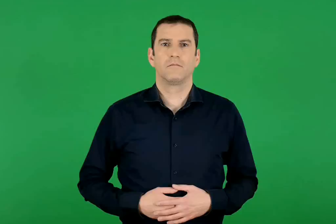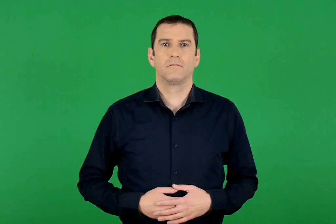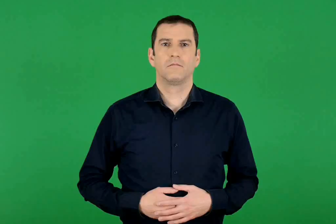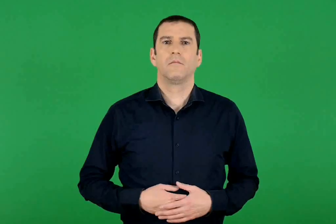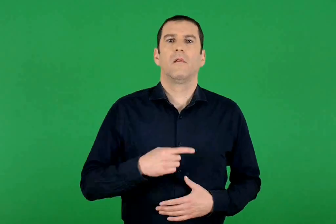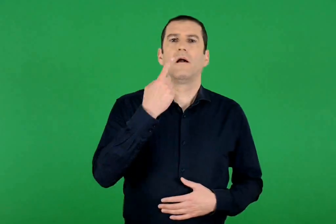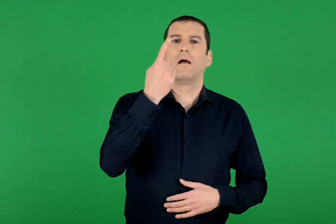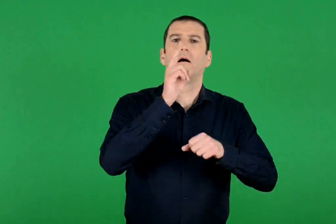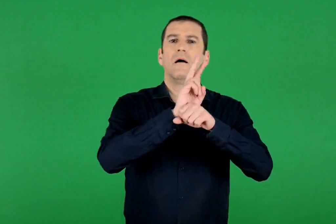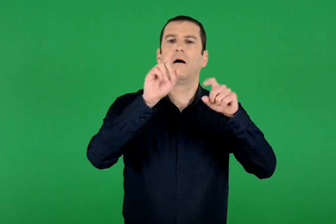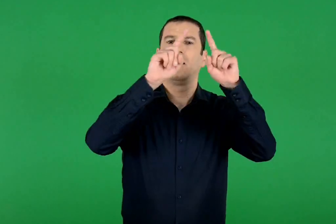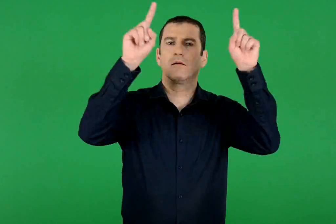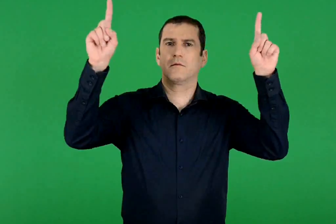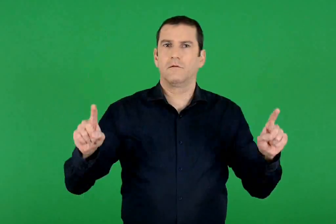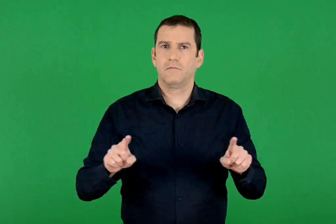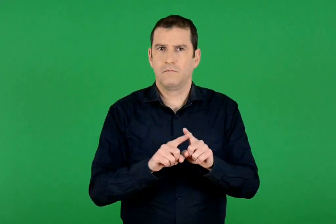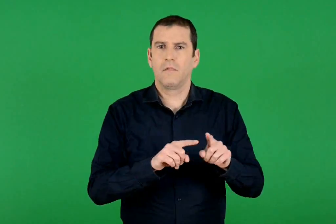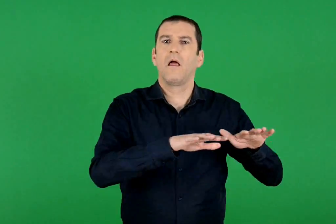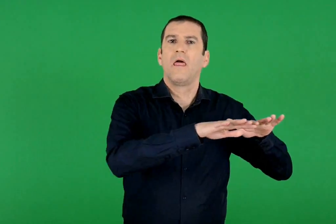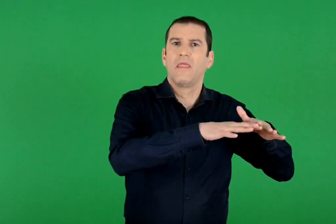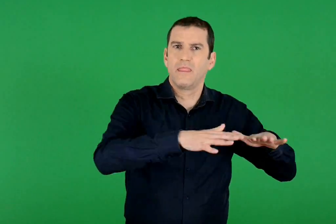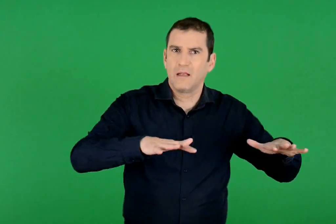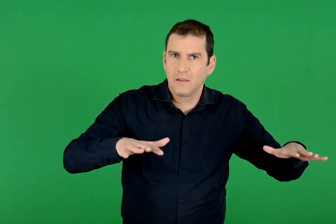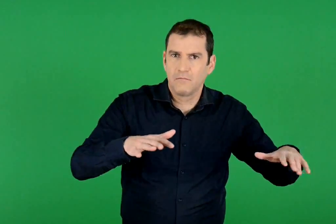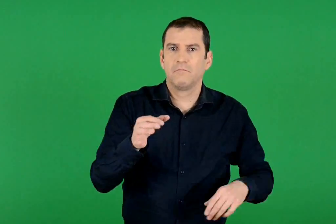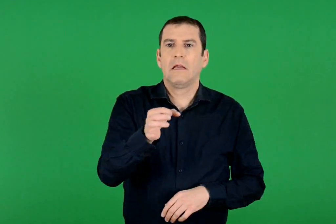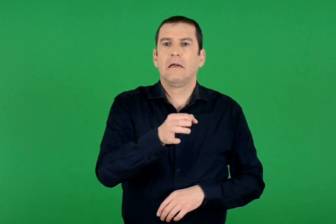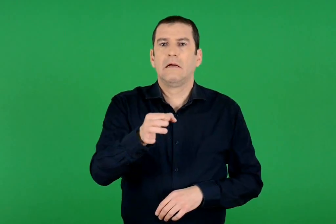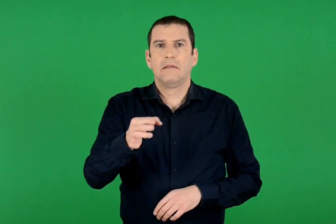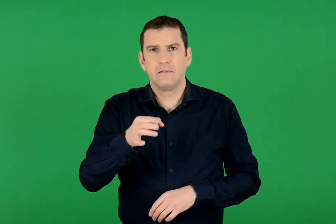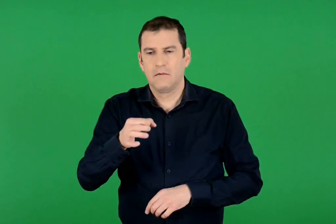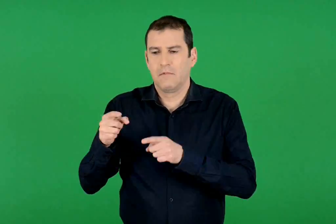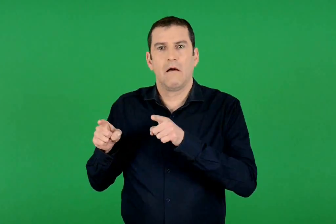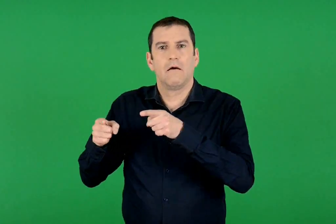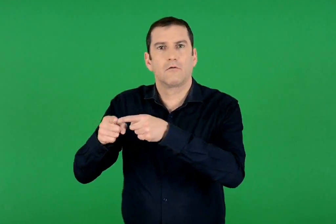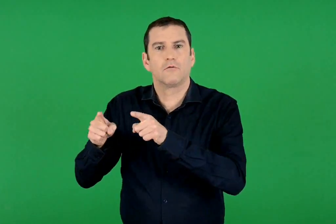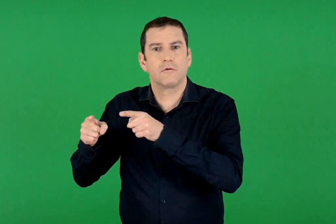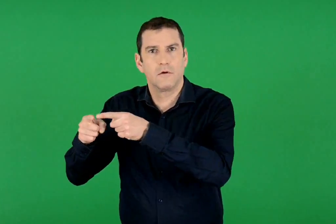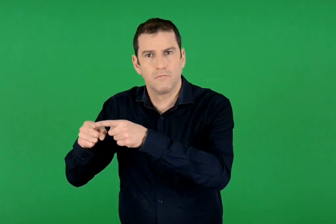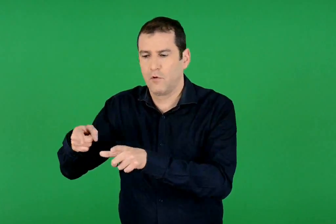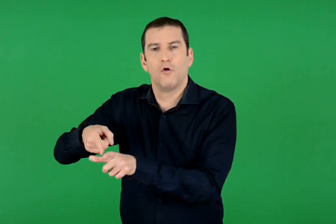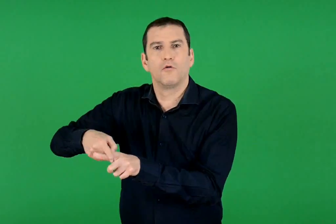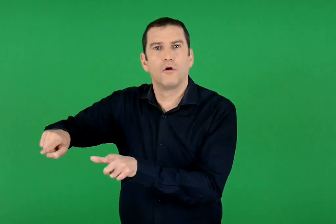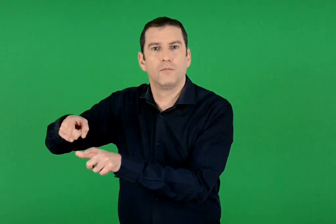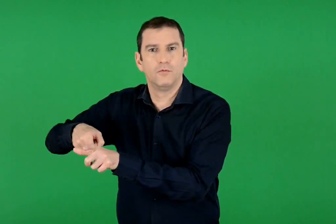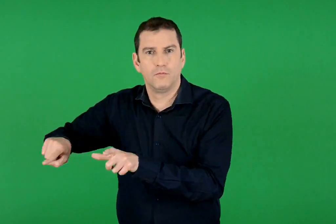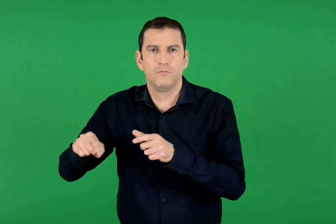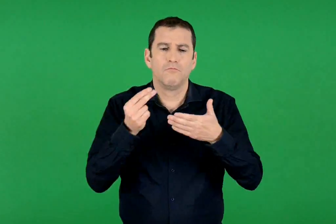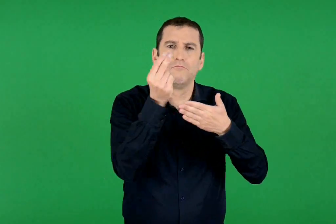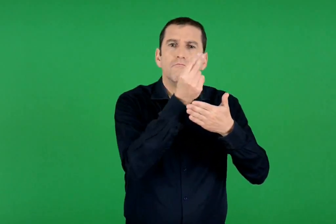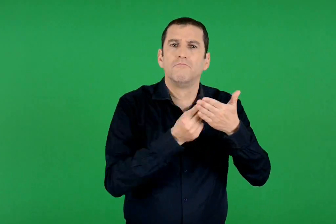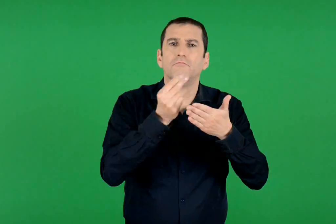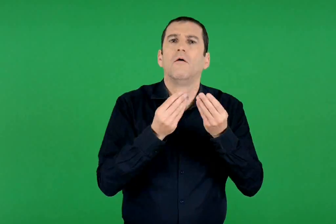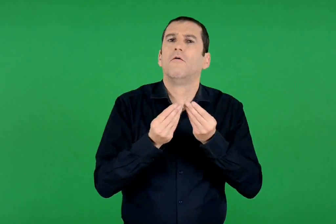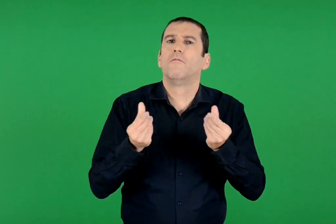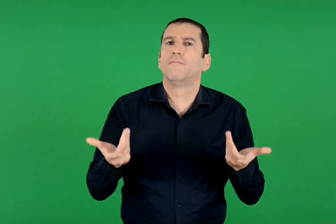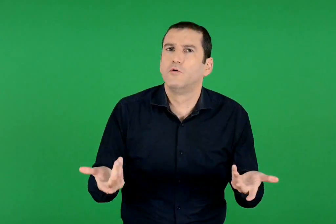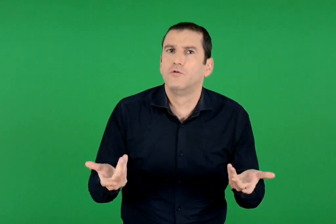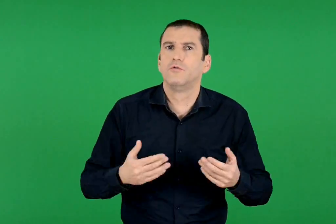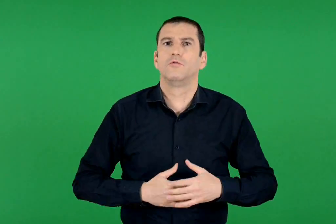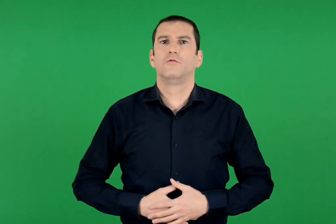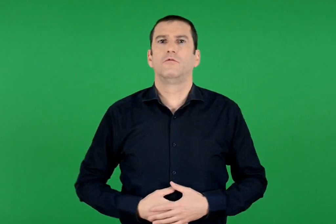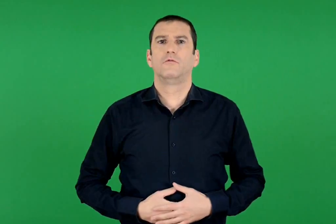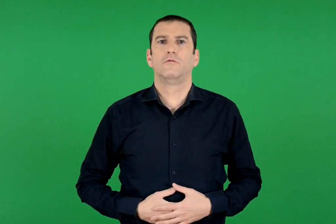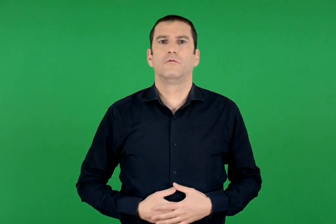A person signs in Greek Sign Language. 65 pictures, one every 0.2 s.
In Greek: πώς θα ζωγραφίζαμε σε έναν χάρτη τη θάλασσα , τα νησιά , τα ακρωτήρια , τους κόλπους ;
